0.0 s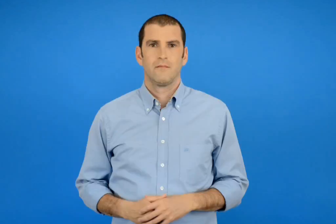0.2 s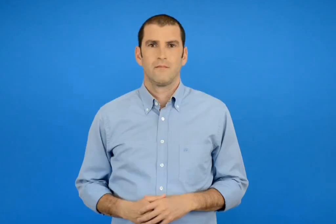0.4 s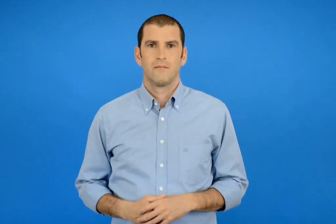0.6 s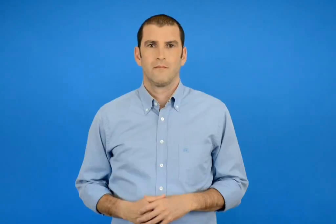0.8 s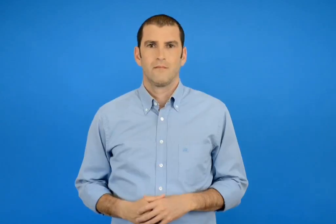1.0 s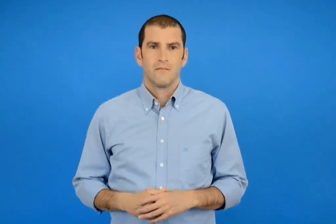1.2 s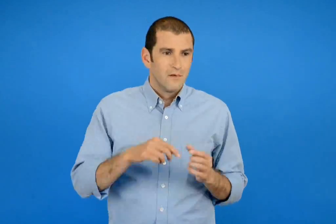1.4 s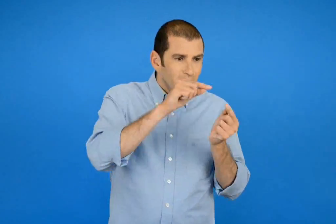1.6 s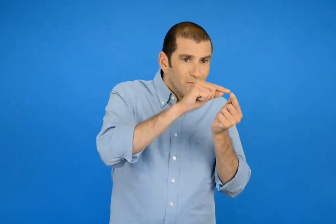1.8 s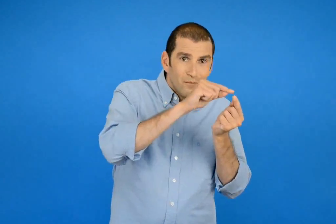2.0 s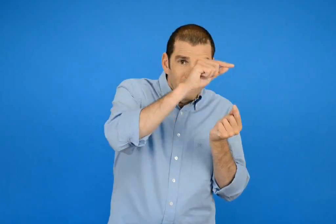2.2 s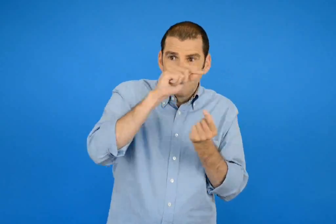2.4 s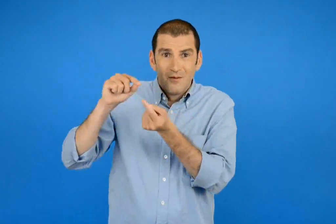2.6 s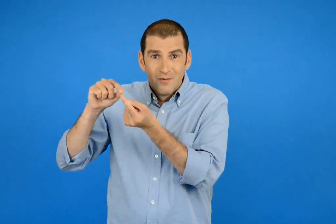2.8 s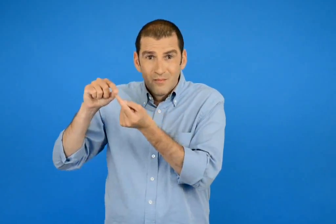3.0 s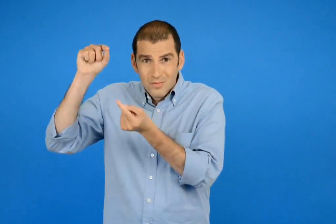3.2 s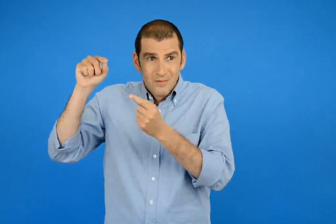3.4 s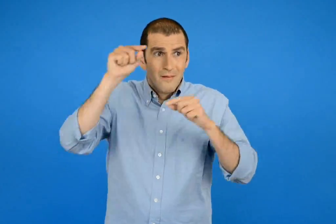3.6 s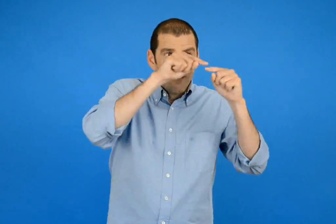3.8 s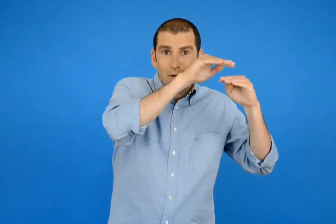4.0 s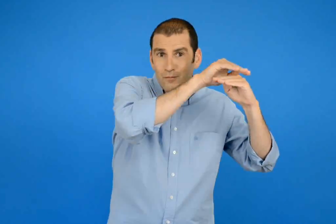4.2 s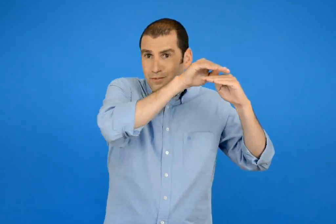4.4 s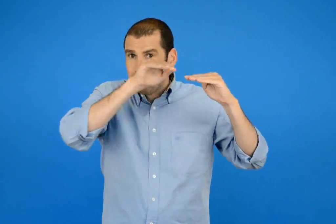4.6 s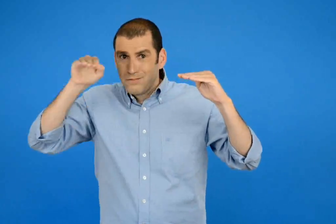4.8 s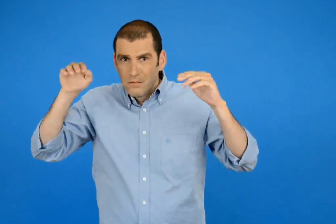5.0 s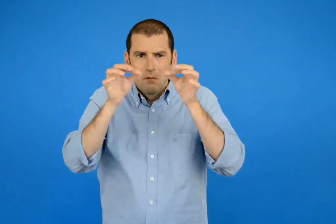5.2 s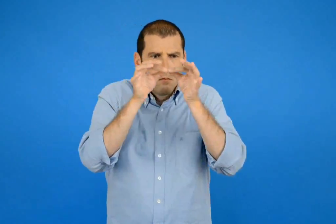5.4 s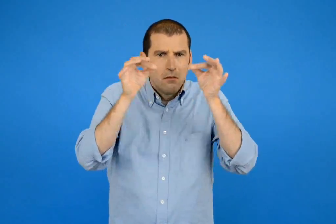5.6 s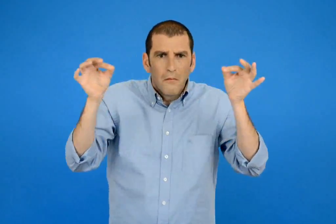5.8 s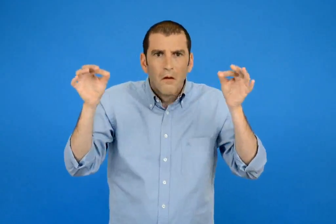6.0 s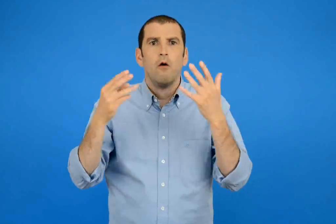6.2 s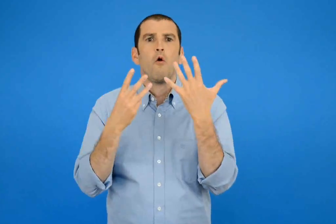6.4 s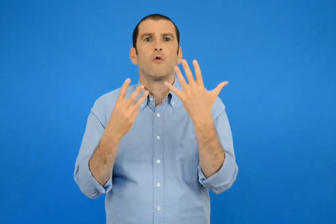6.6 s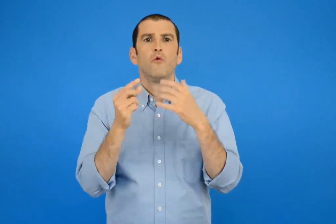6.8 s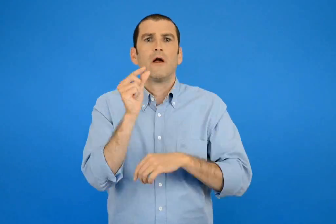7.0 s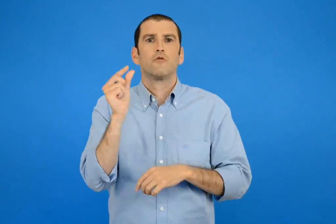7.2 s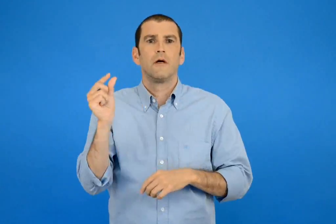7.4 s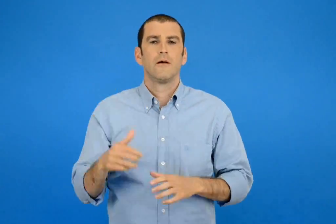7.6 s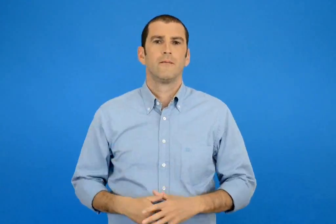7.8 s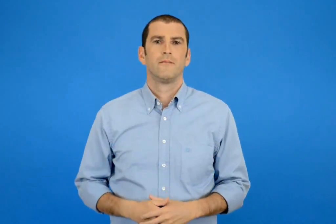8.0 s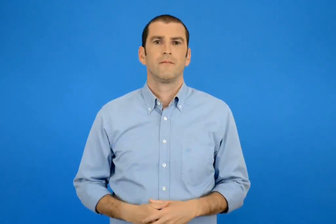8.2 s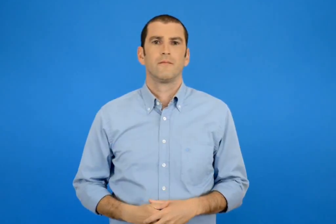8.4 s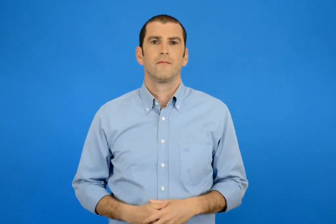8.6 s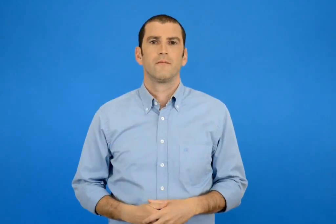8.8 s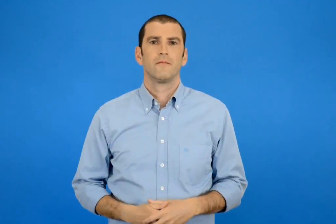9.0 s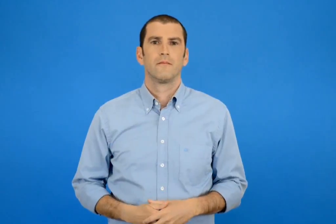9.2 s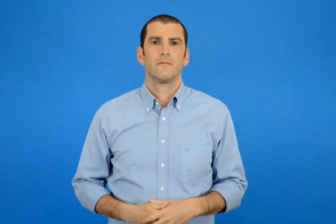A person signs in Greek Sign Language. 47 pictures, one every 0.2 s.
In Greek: ένωσε με το χάρακα τα δύο σημεία και όταν τα μέτρησε βρήκε ότι η απόσταση είναι 8 εκατοστά
